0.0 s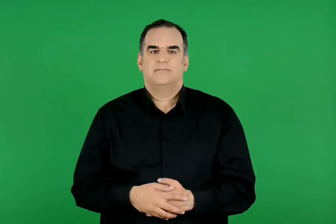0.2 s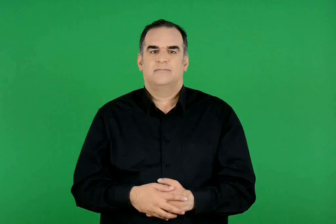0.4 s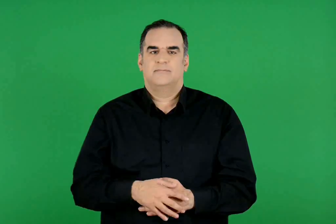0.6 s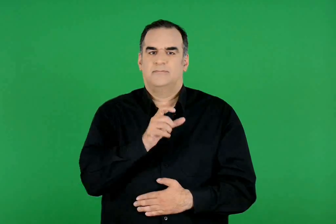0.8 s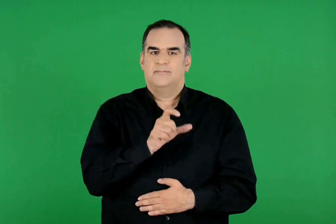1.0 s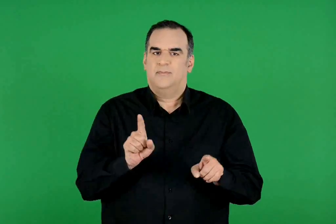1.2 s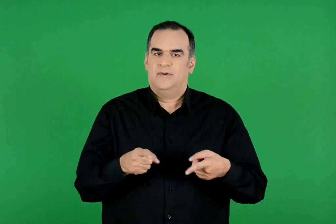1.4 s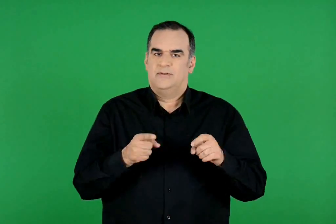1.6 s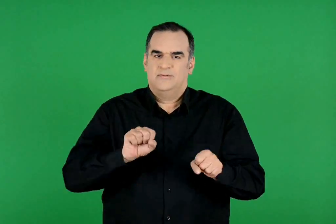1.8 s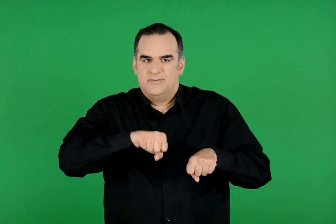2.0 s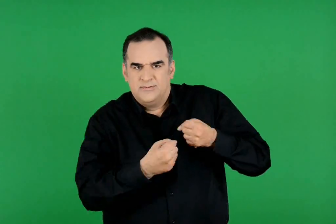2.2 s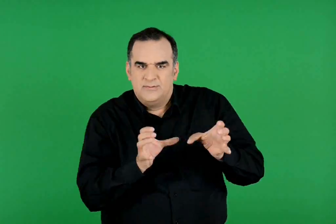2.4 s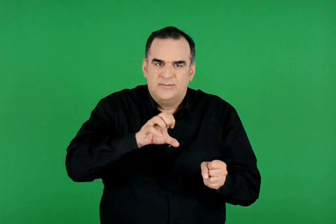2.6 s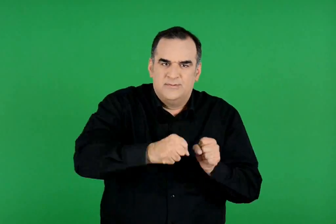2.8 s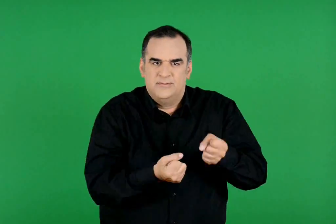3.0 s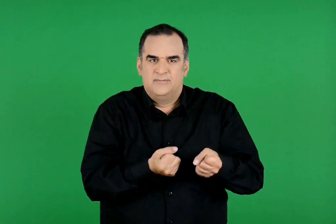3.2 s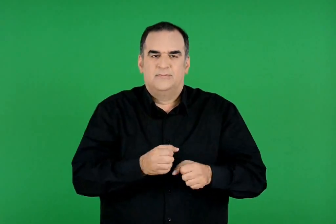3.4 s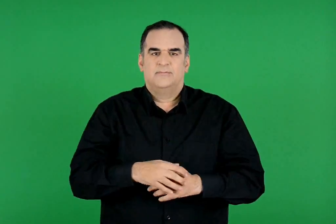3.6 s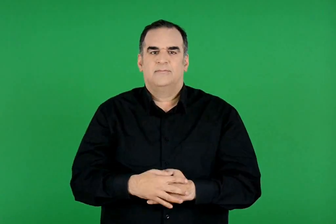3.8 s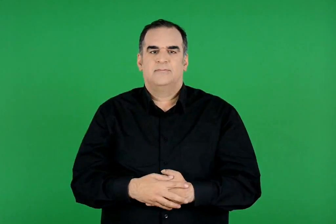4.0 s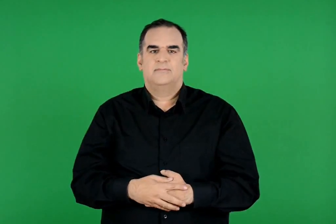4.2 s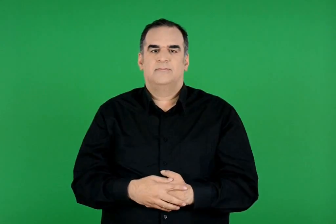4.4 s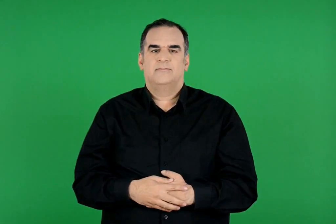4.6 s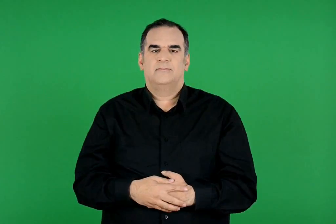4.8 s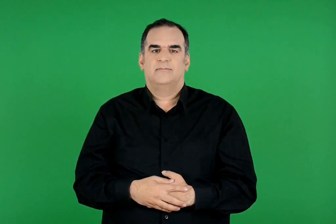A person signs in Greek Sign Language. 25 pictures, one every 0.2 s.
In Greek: παιδοτρίβης
